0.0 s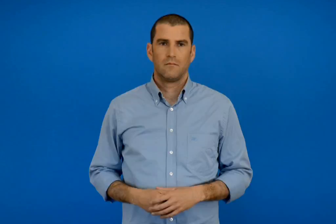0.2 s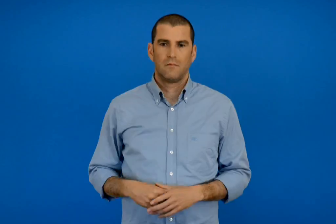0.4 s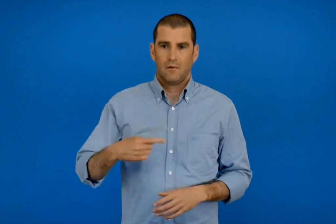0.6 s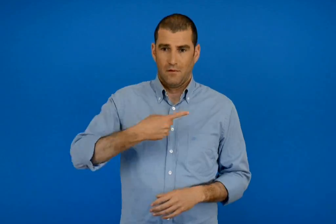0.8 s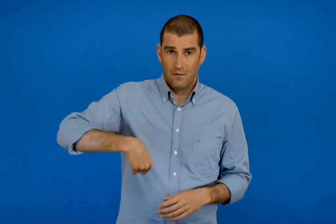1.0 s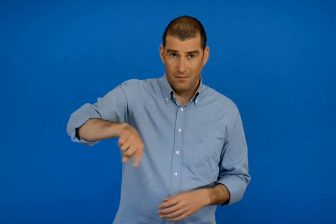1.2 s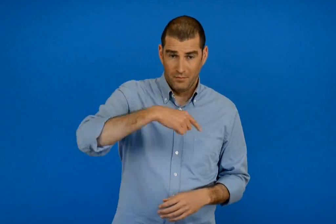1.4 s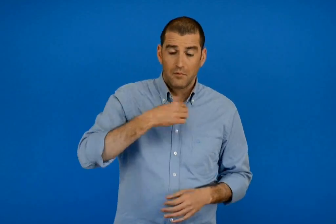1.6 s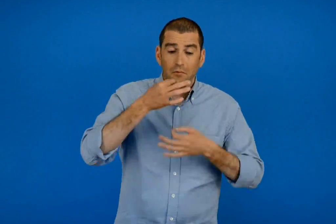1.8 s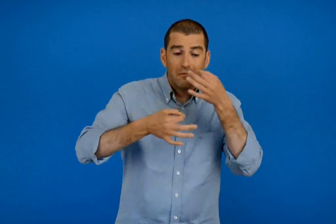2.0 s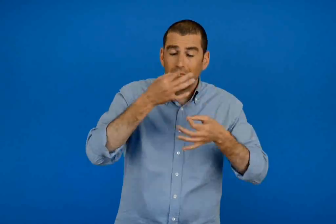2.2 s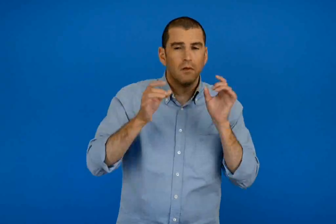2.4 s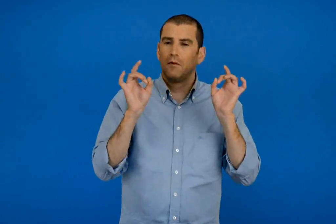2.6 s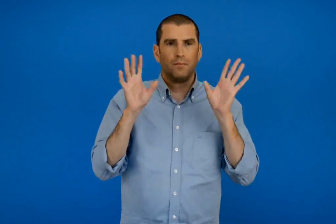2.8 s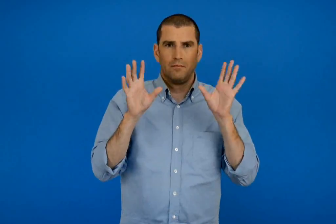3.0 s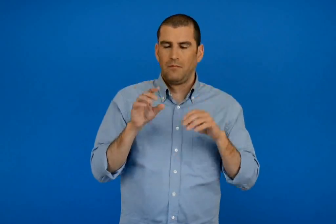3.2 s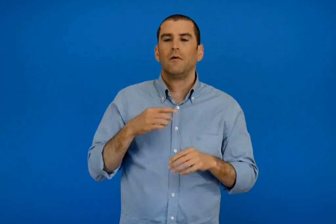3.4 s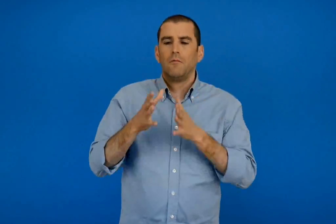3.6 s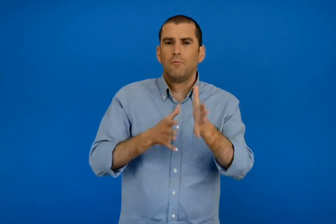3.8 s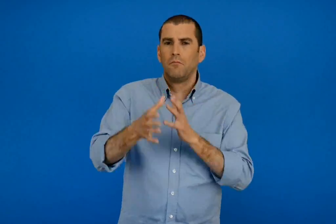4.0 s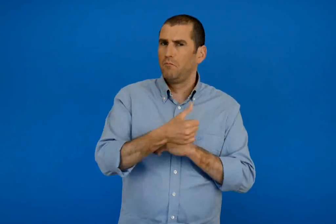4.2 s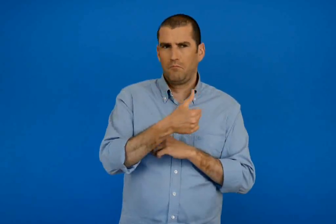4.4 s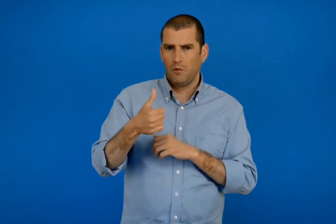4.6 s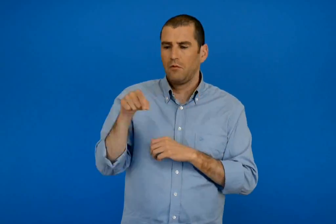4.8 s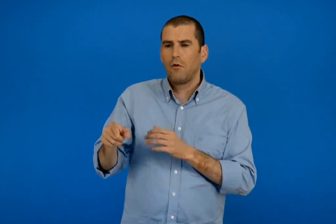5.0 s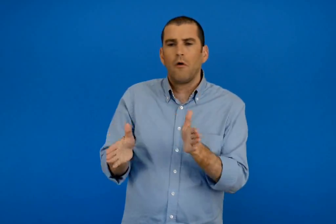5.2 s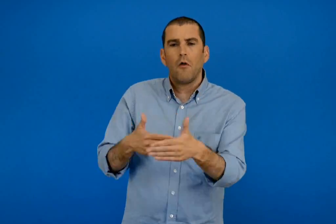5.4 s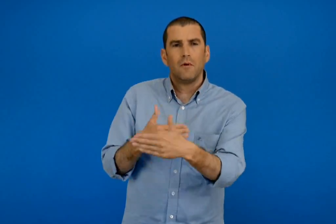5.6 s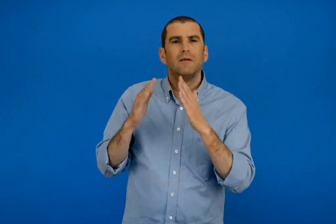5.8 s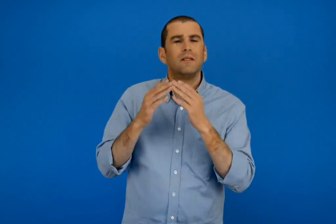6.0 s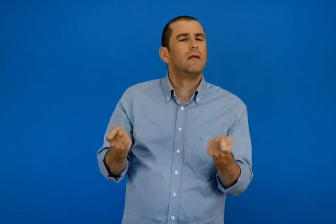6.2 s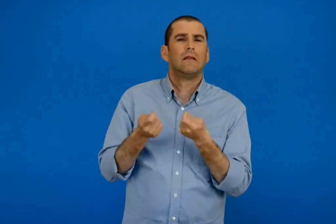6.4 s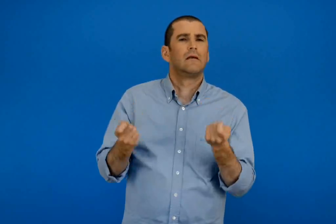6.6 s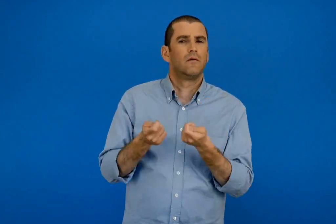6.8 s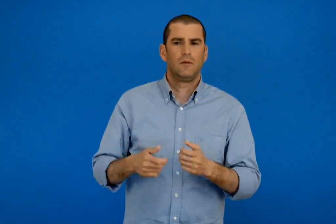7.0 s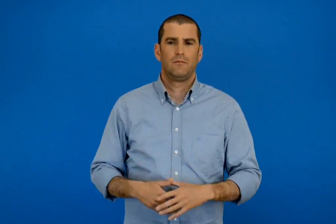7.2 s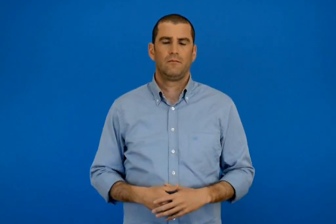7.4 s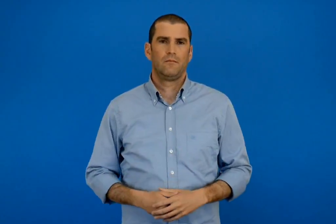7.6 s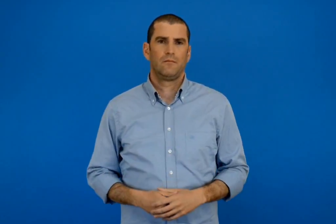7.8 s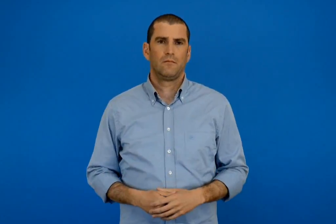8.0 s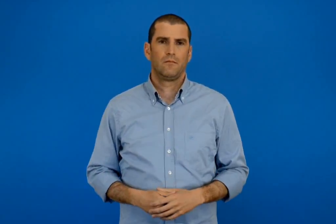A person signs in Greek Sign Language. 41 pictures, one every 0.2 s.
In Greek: δείχνουμε με μια κίνηση και χωρίς να μιλάμε τι μπορούμε να κάνουμε σε ένα δωμάτιο του σπιτιού μας
